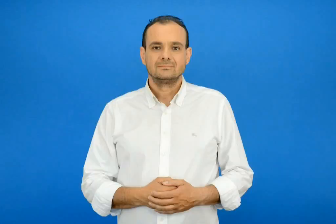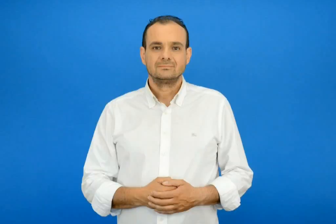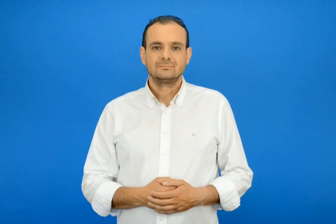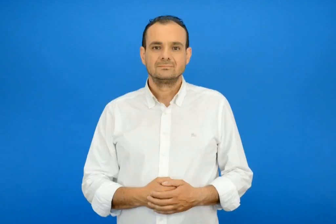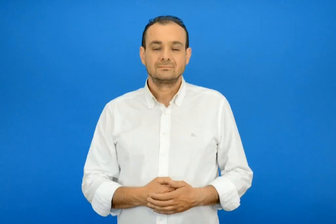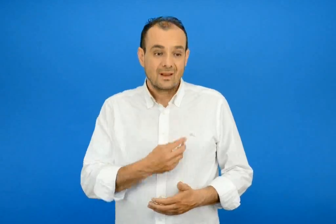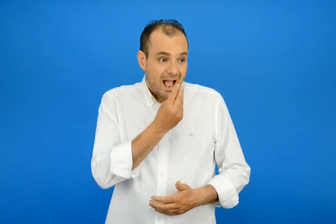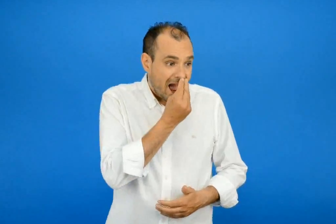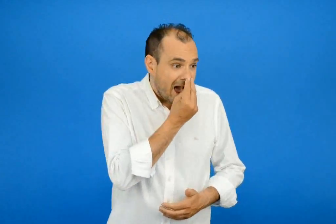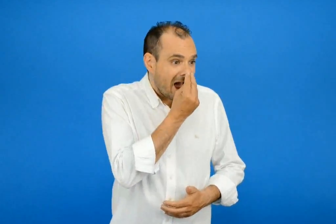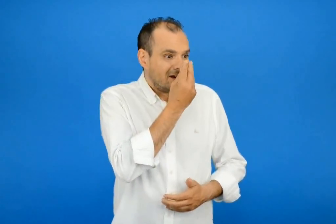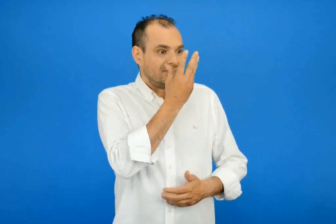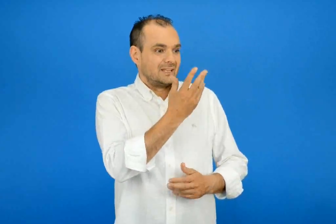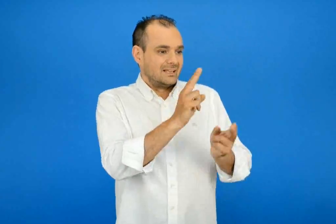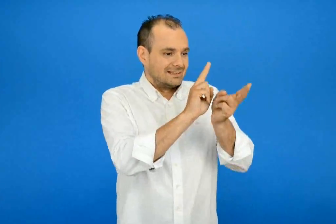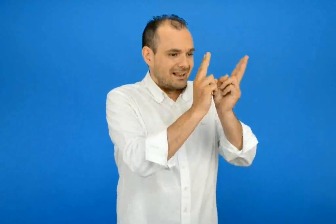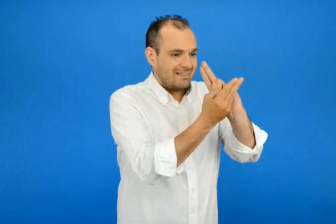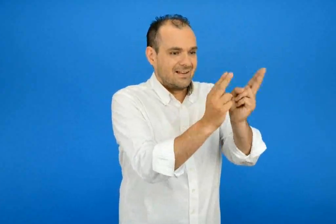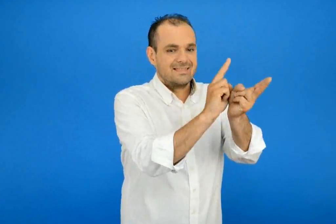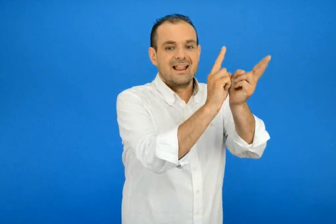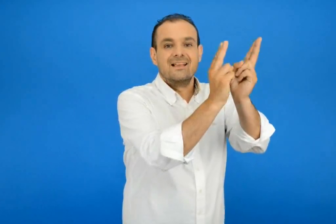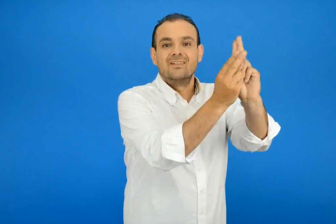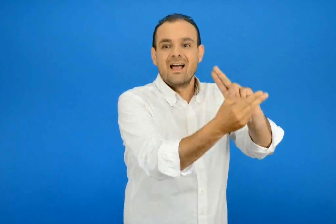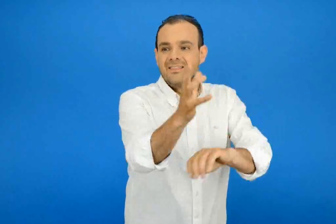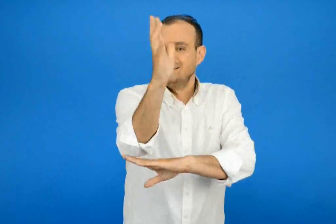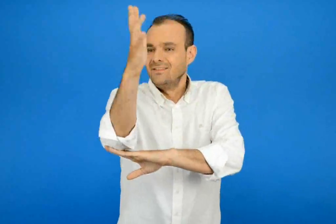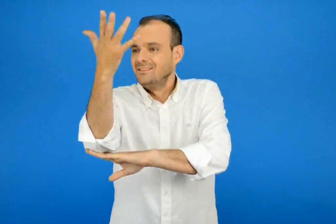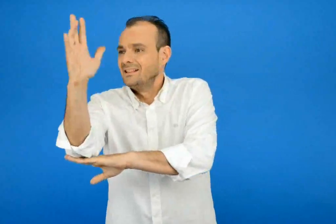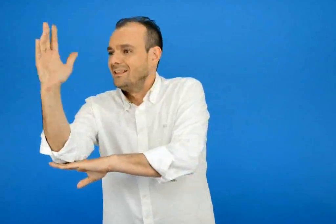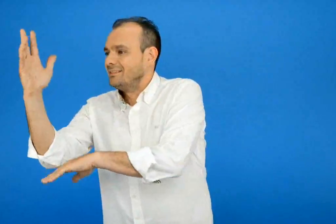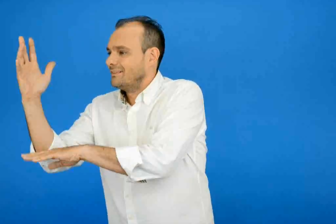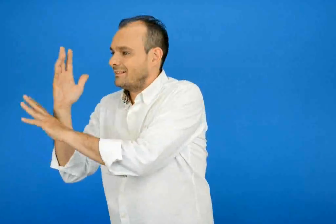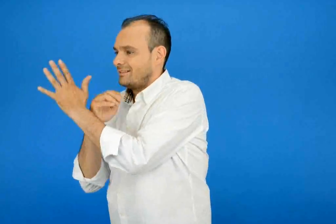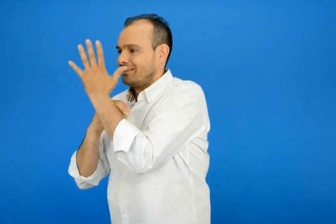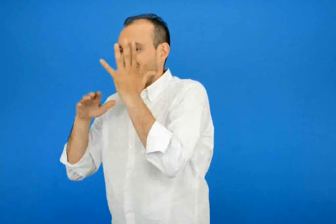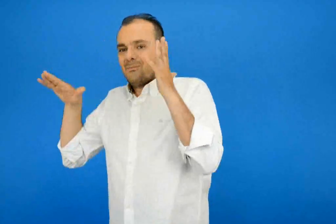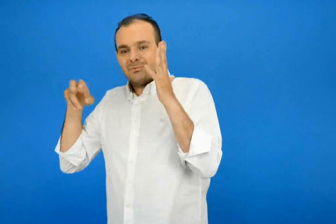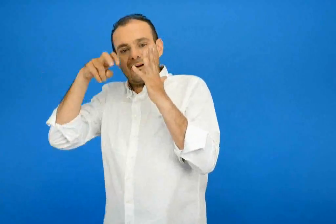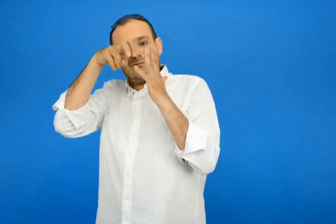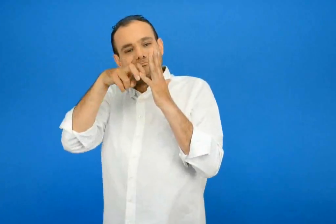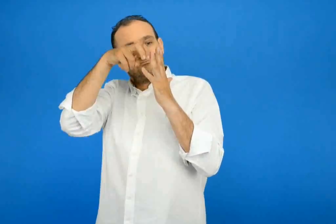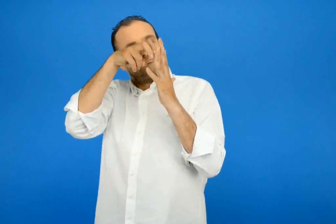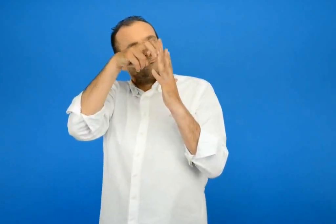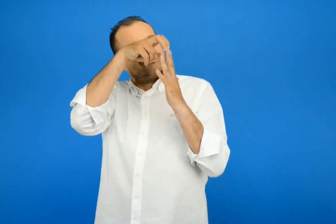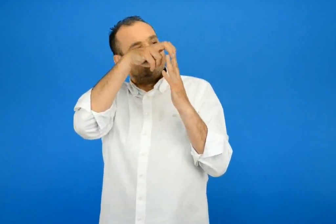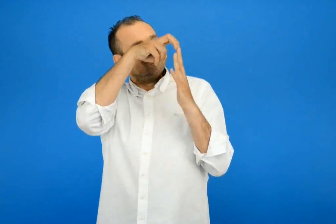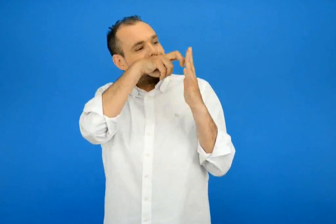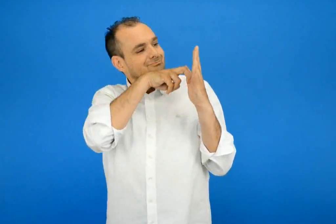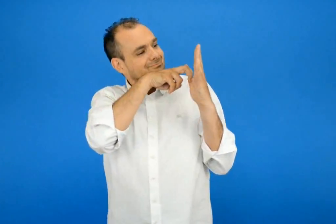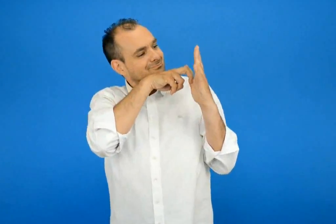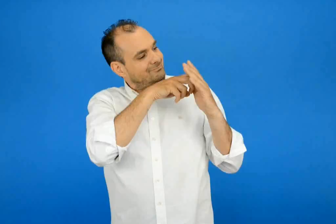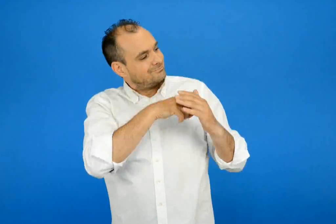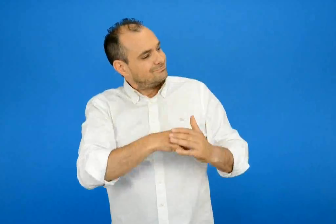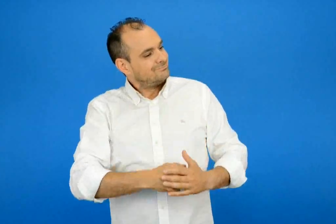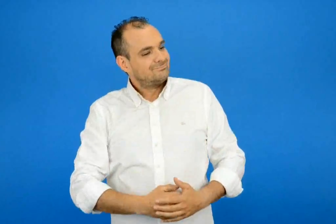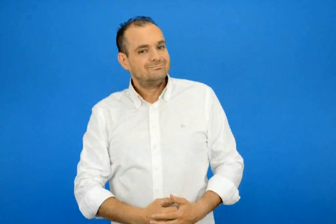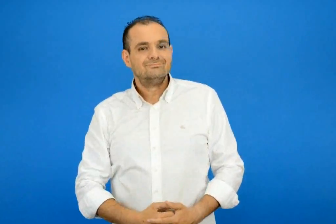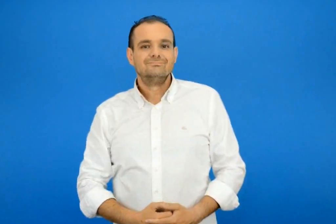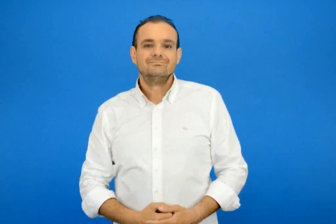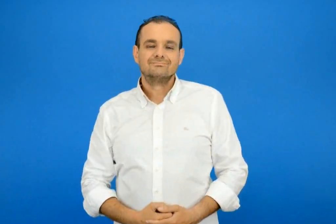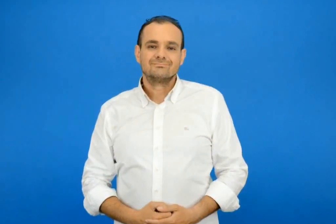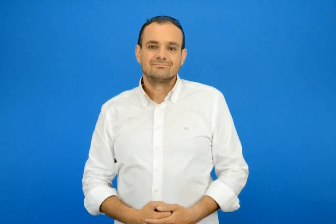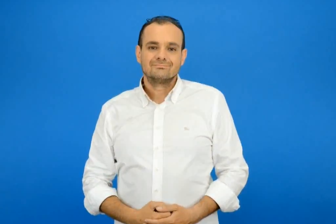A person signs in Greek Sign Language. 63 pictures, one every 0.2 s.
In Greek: τα άνθη στην τριανταφυλλιά και στα δέντρα τα πουλιά
